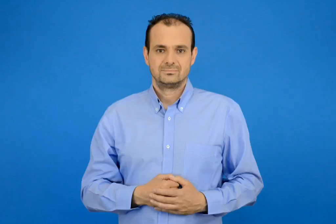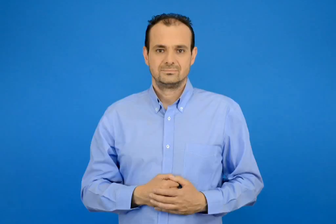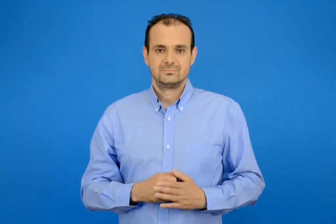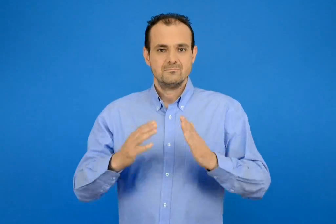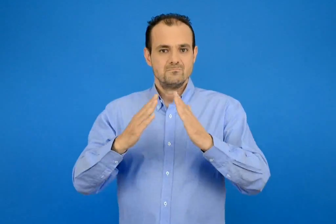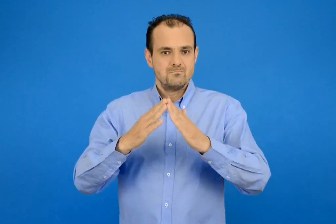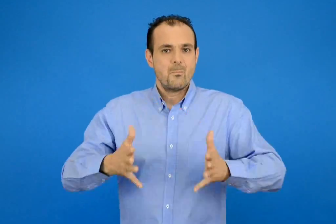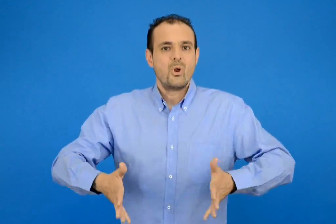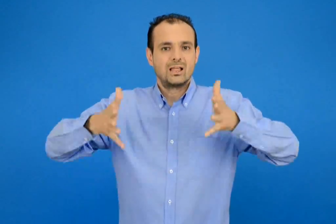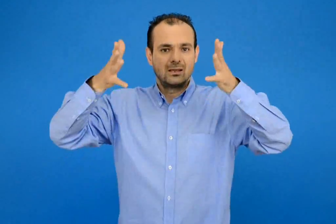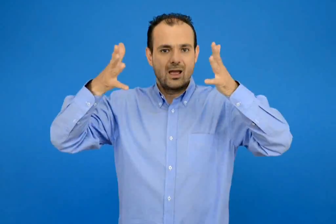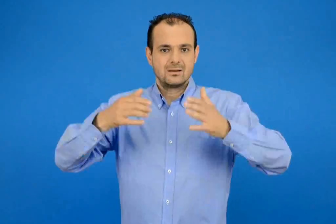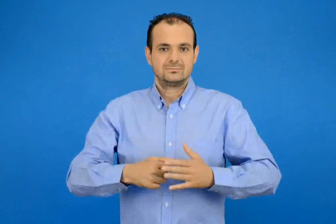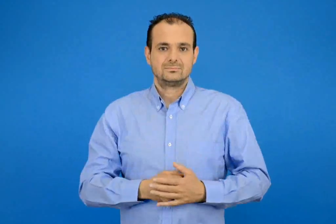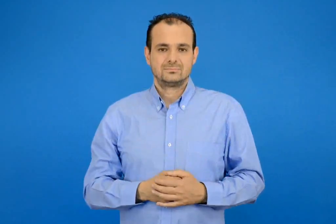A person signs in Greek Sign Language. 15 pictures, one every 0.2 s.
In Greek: η πολυκατοικία
